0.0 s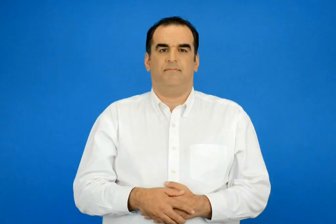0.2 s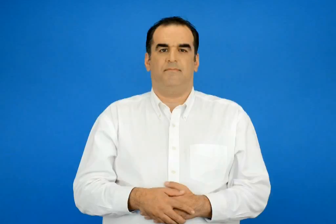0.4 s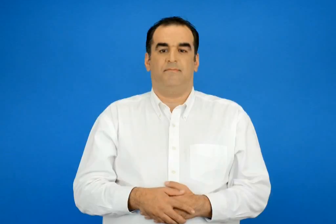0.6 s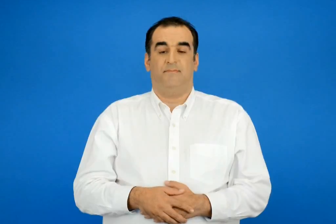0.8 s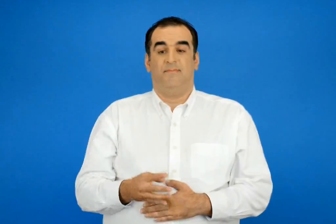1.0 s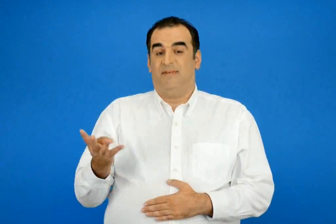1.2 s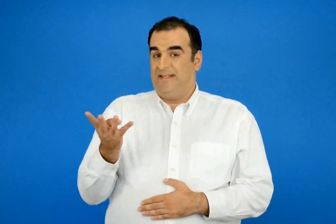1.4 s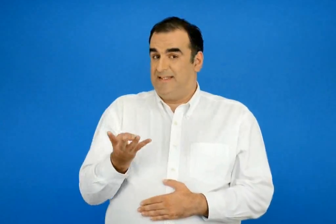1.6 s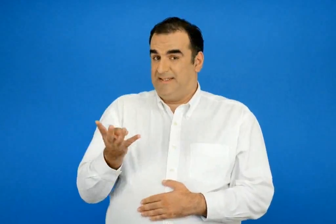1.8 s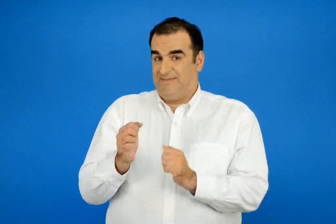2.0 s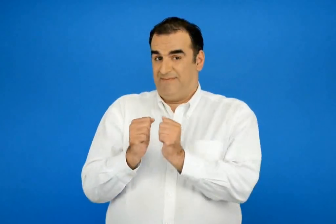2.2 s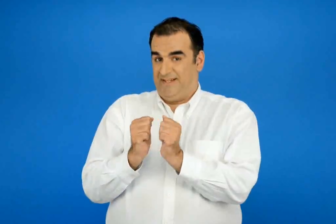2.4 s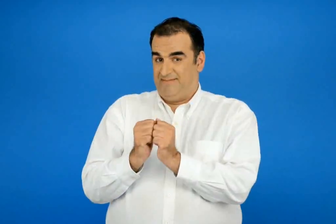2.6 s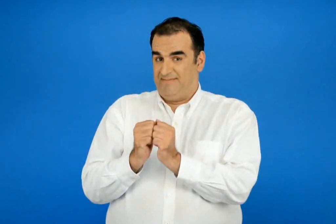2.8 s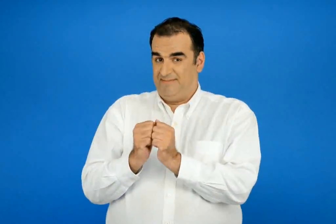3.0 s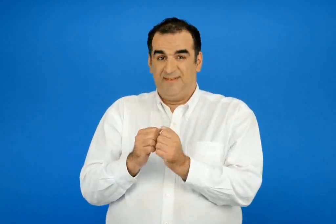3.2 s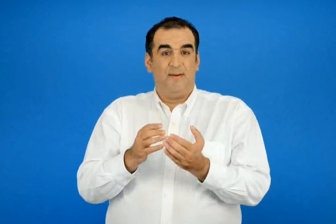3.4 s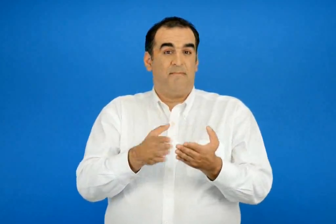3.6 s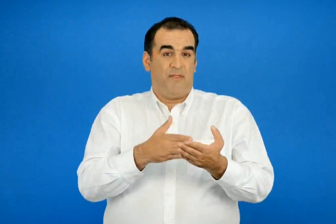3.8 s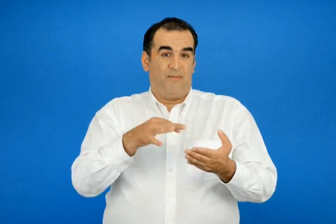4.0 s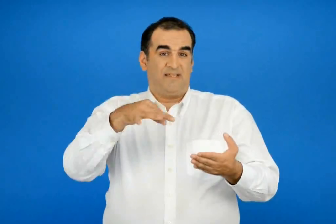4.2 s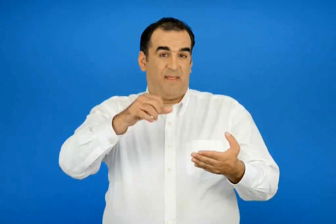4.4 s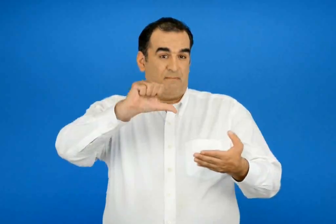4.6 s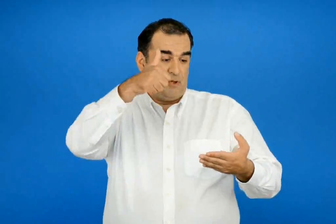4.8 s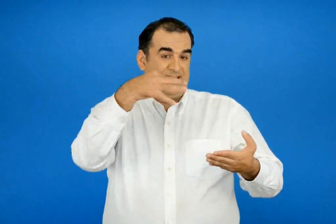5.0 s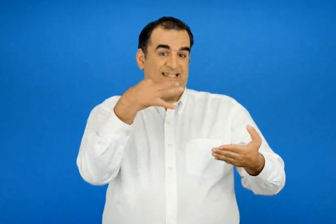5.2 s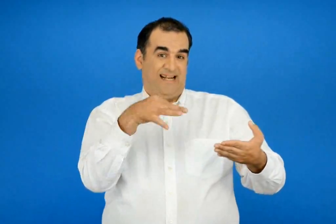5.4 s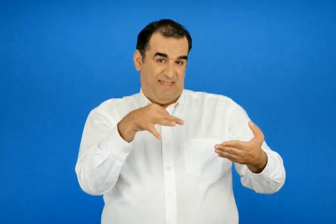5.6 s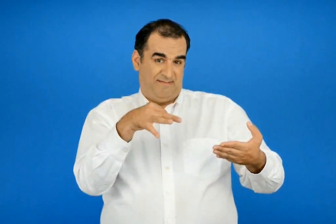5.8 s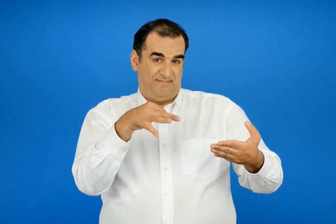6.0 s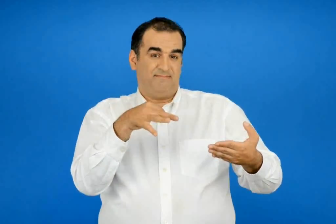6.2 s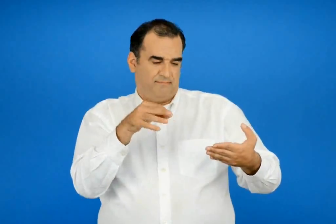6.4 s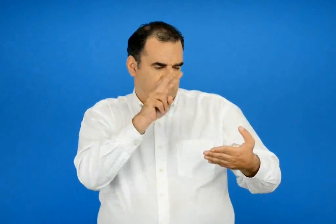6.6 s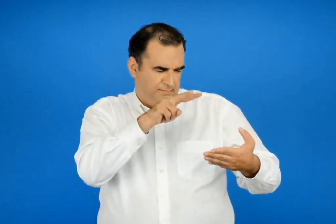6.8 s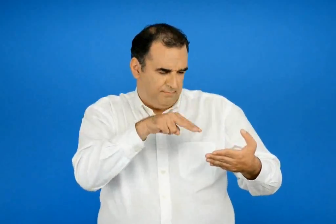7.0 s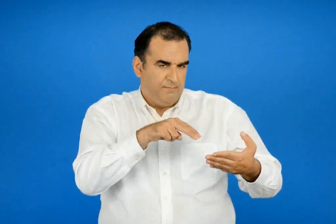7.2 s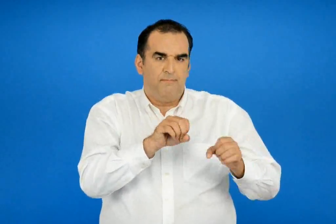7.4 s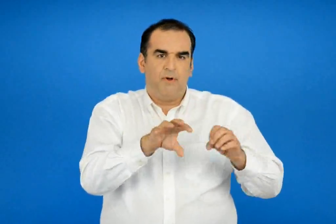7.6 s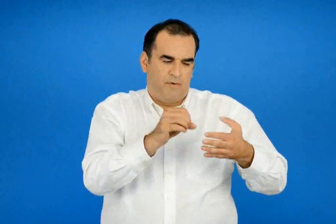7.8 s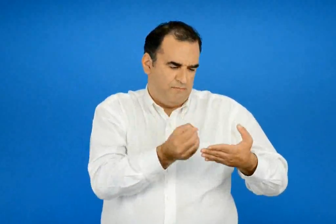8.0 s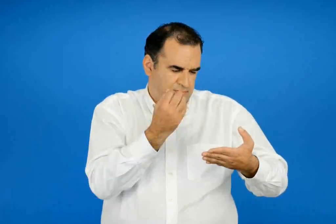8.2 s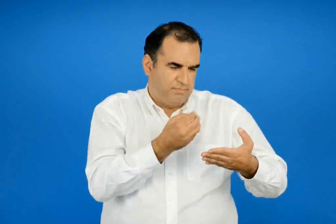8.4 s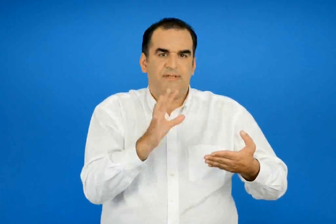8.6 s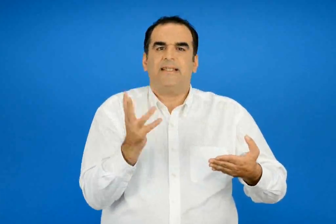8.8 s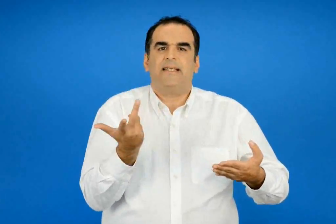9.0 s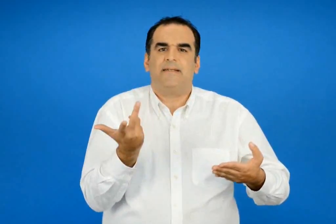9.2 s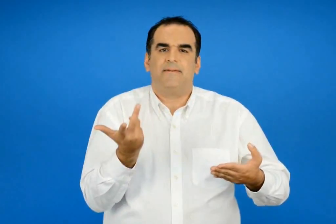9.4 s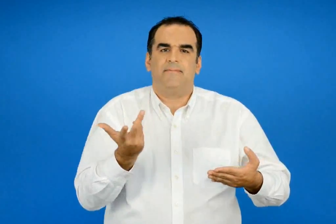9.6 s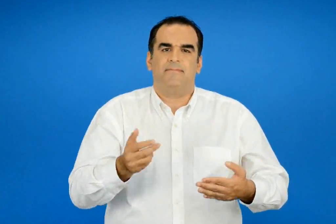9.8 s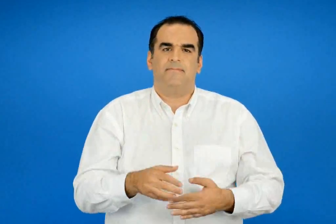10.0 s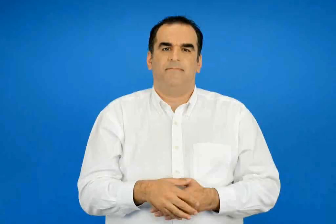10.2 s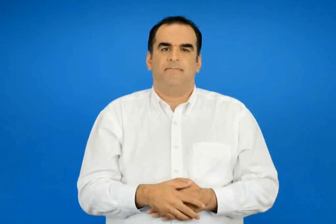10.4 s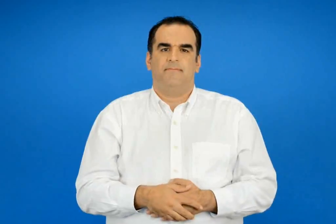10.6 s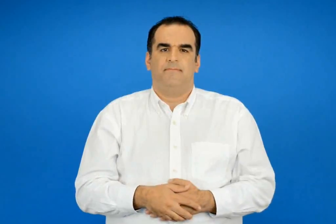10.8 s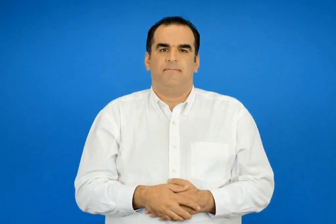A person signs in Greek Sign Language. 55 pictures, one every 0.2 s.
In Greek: τι πληροφορίες βρήκαν οι τέσσερις φίλοι στην πρώτη σελίδα του περιοδικού ;
